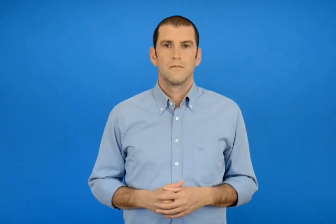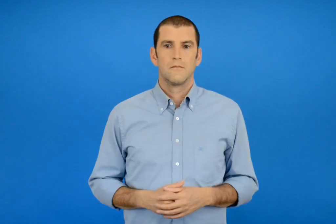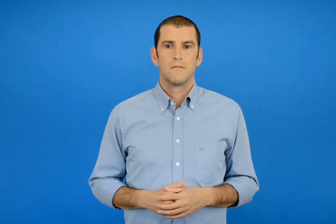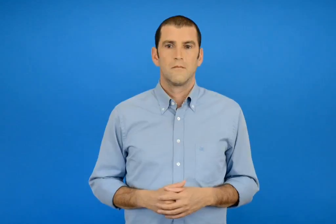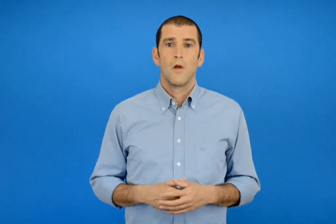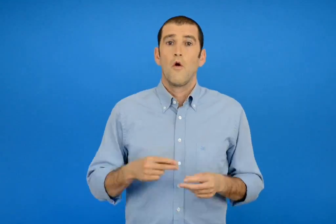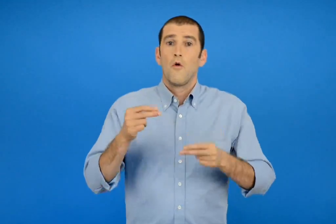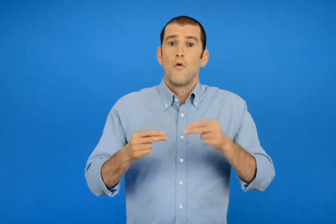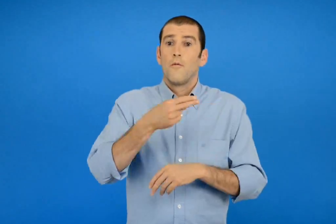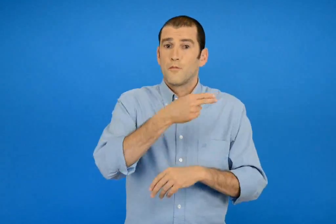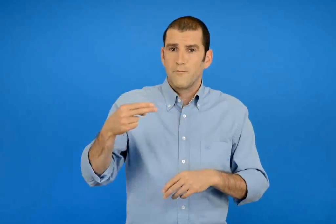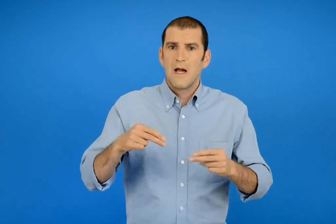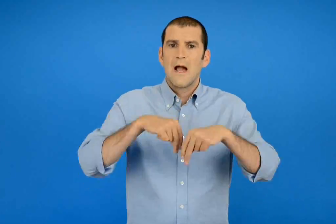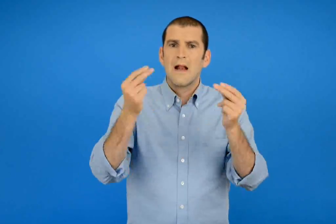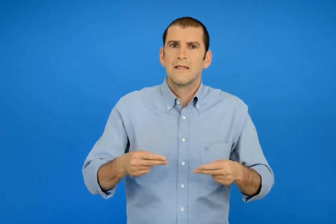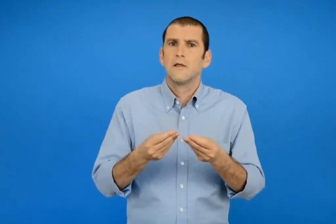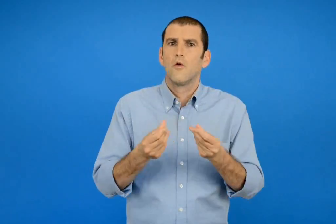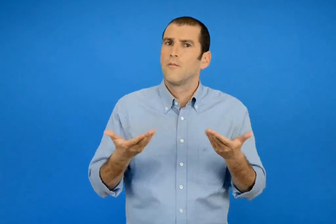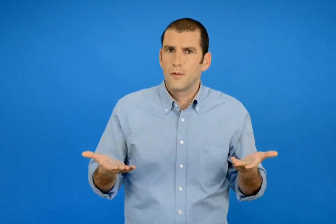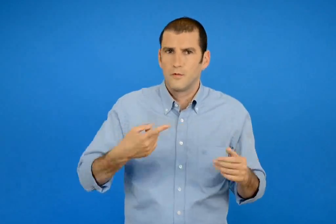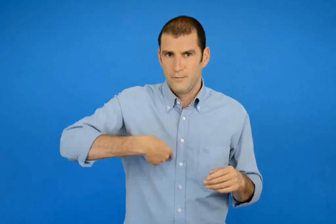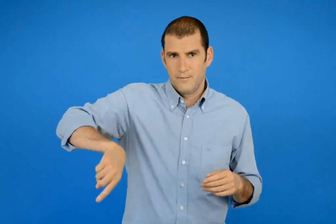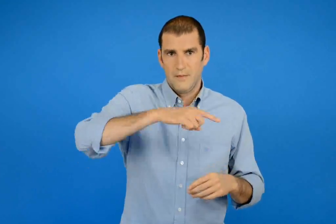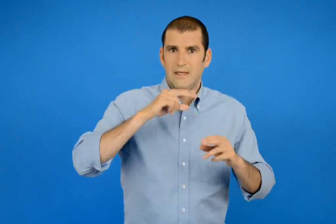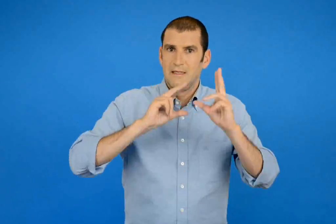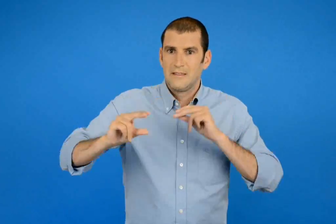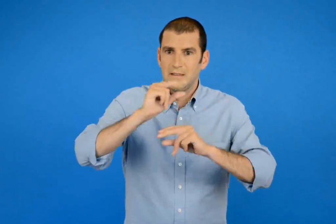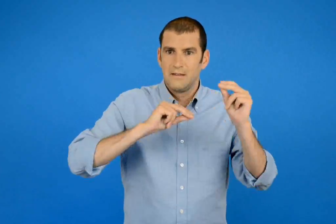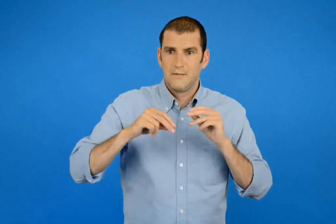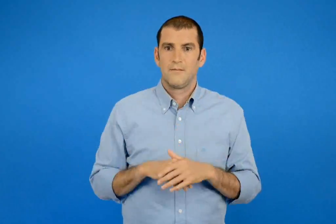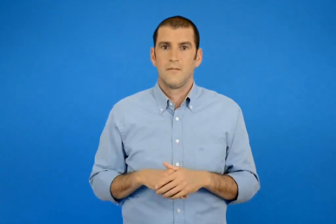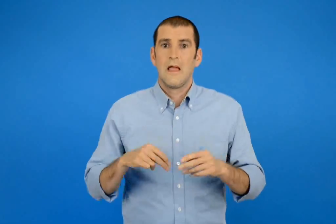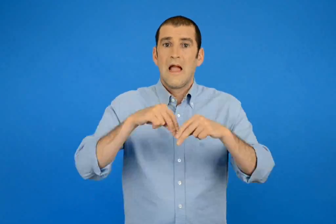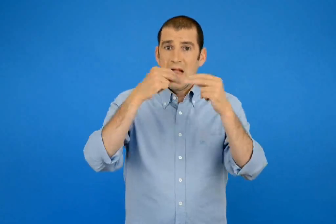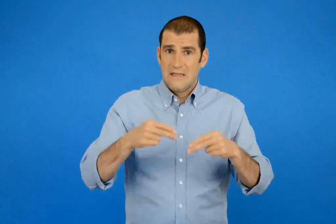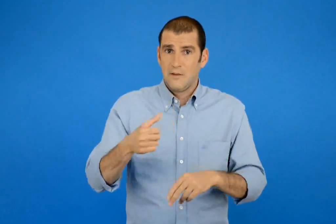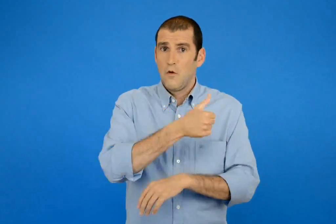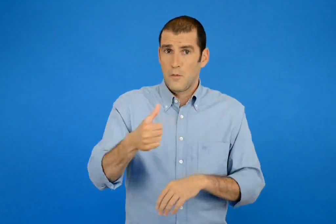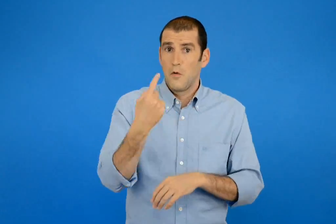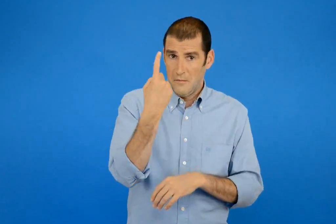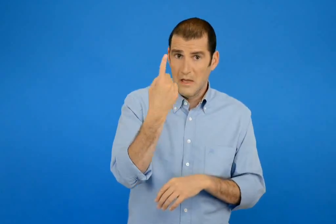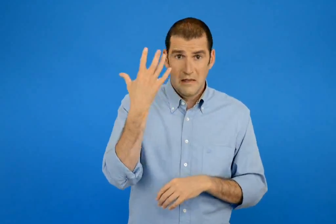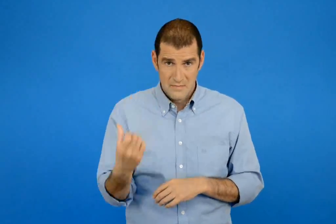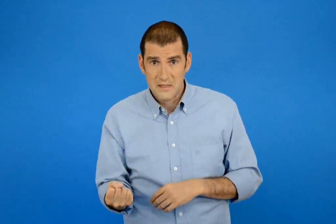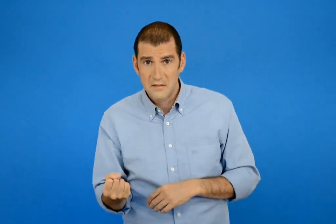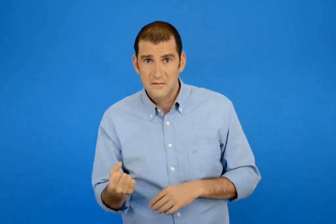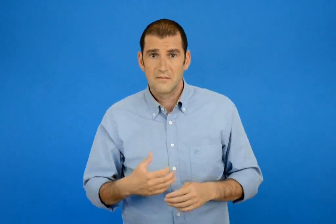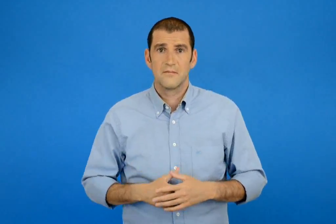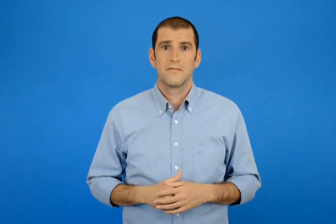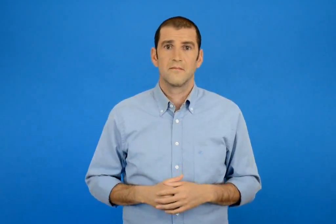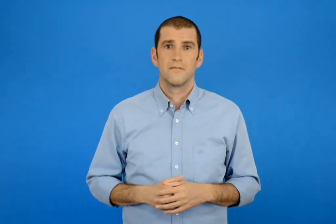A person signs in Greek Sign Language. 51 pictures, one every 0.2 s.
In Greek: συζητάμε πως λύσαμε το πρόβλημα υπάρχει μόνο μια λύση ;
